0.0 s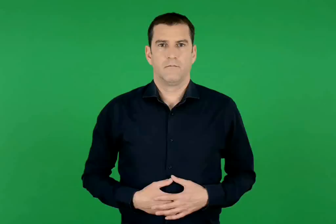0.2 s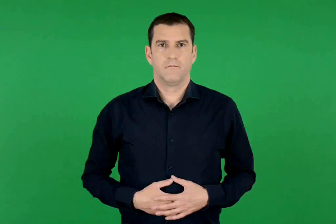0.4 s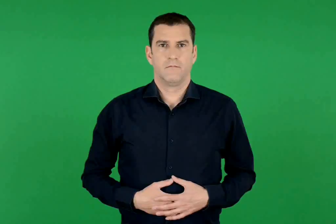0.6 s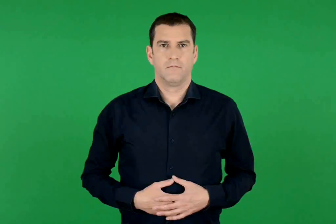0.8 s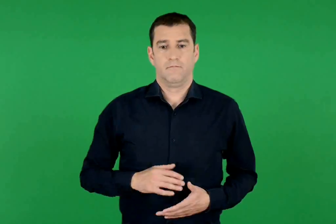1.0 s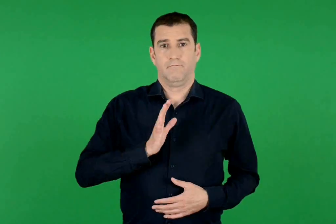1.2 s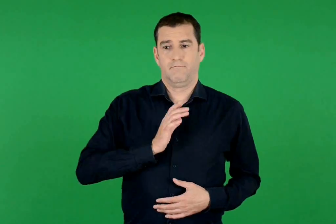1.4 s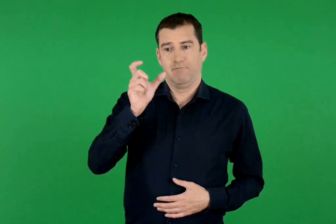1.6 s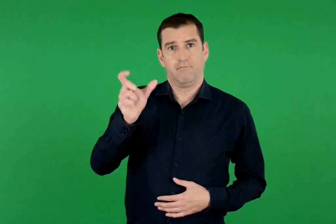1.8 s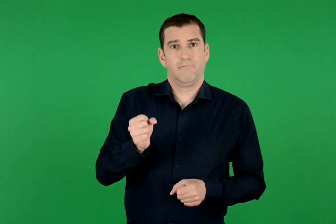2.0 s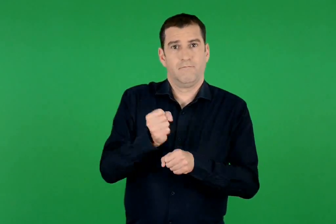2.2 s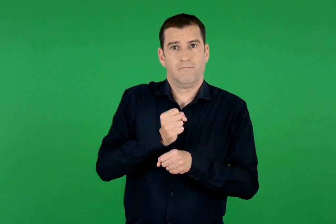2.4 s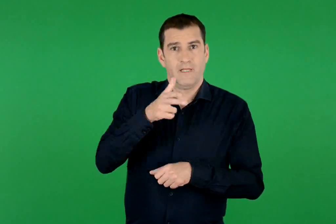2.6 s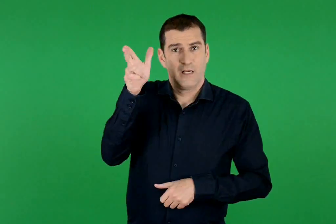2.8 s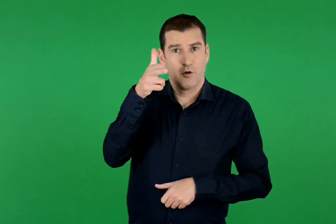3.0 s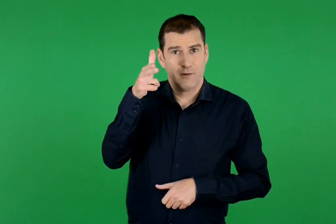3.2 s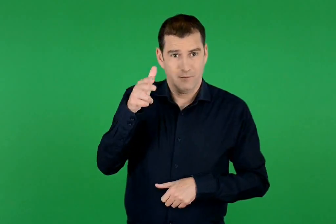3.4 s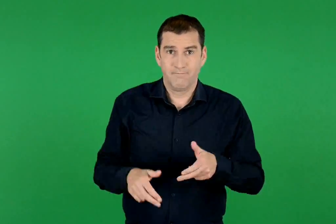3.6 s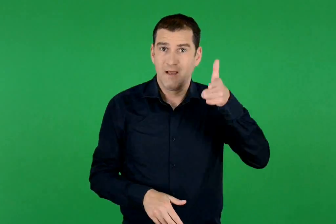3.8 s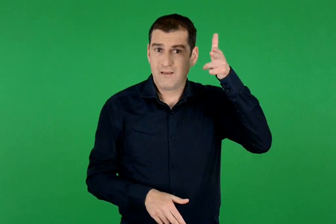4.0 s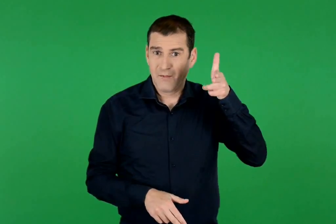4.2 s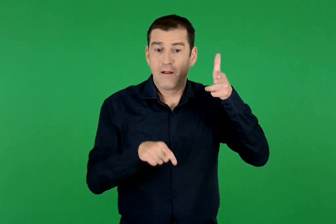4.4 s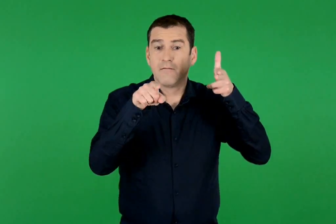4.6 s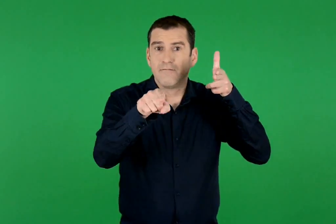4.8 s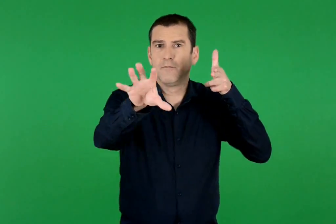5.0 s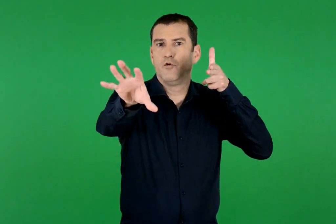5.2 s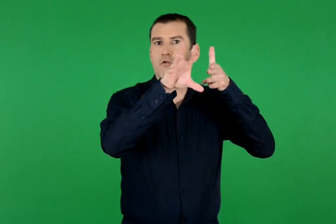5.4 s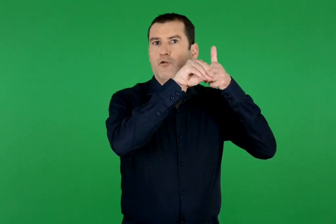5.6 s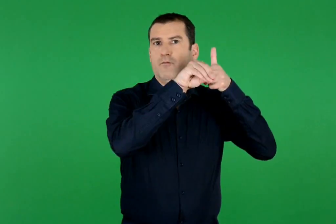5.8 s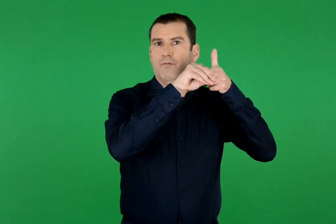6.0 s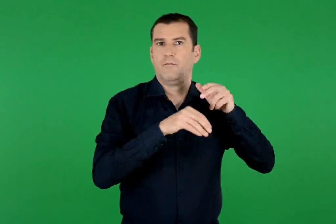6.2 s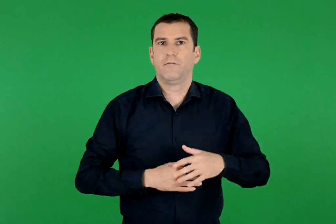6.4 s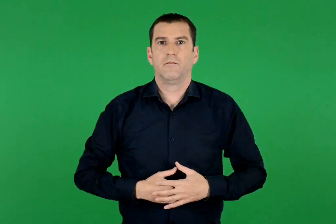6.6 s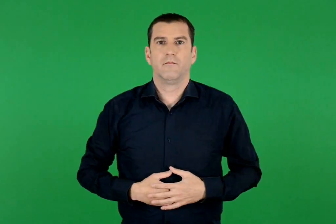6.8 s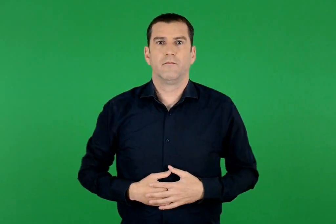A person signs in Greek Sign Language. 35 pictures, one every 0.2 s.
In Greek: ο εικονολήπτης καταγράφει το γεγονός , με την τηλεοπτική κάμερα
